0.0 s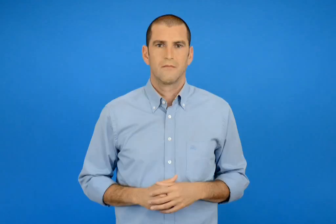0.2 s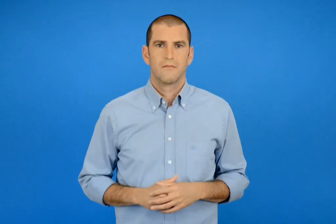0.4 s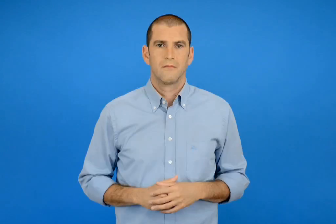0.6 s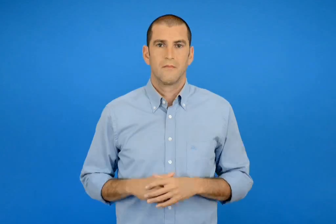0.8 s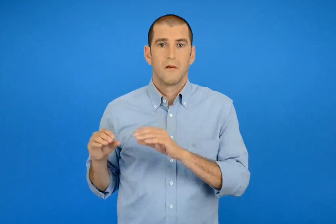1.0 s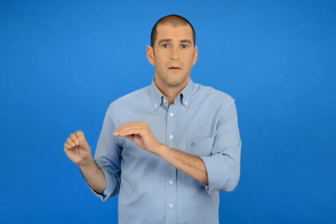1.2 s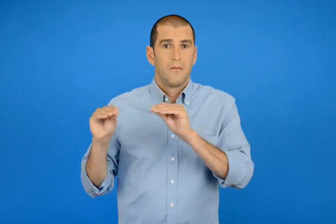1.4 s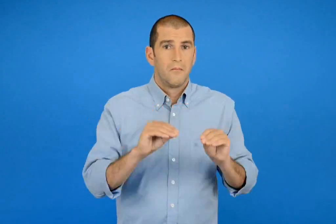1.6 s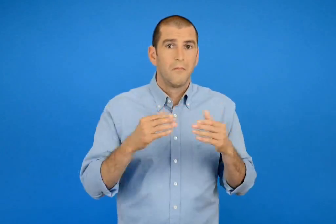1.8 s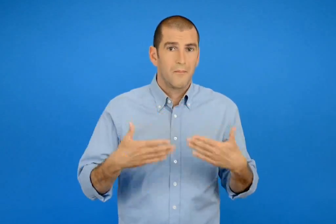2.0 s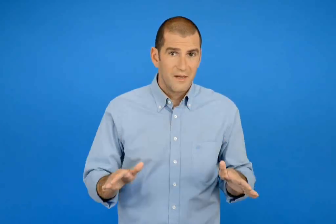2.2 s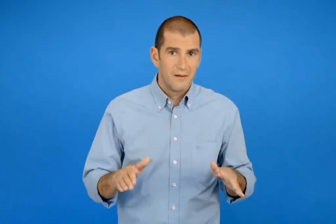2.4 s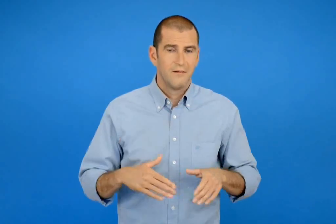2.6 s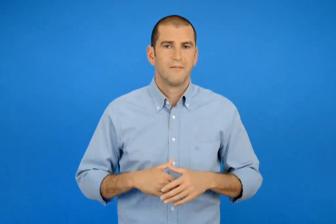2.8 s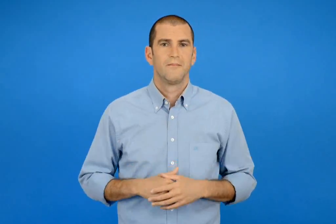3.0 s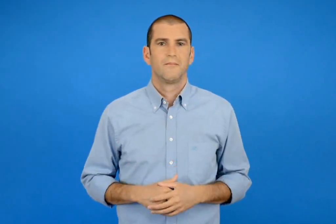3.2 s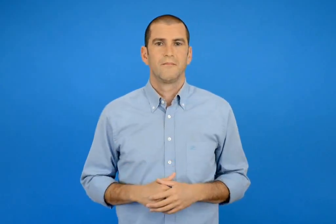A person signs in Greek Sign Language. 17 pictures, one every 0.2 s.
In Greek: έφεραν
